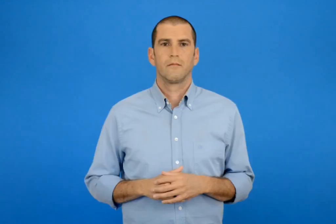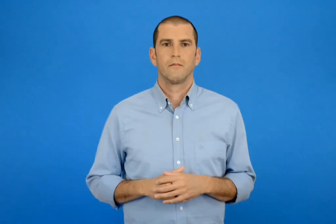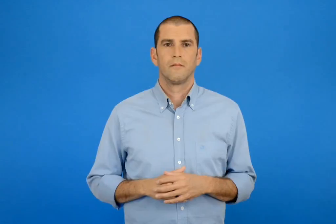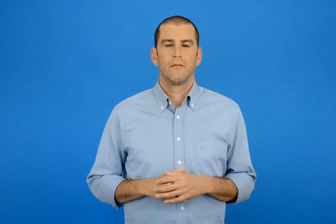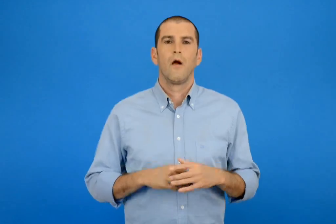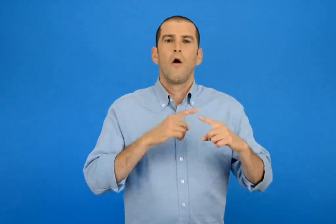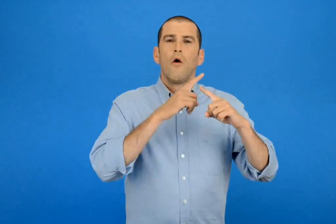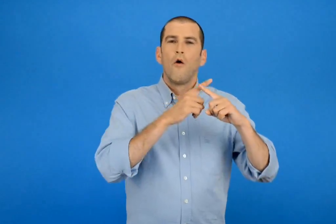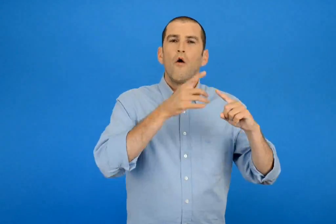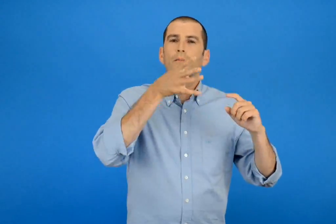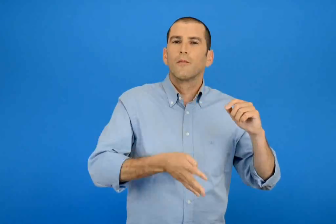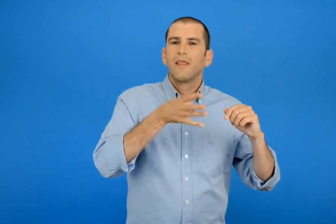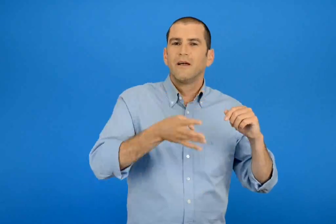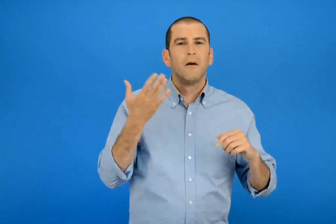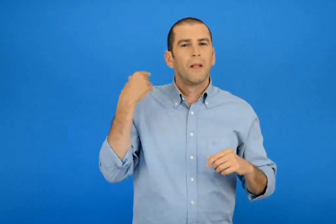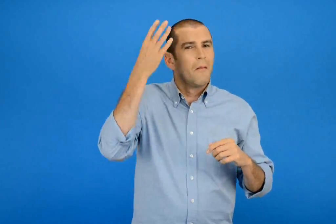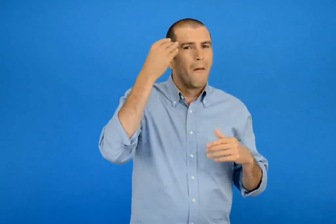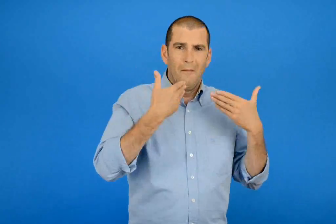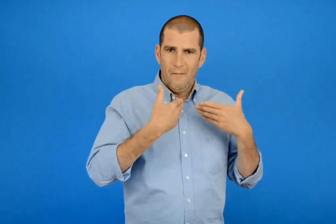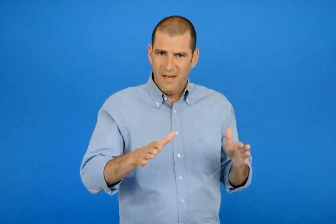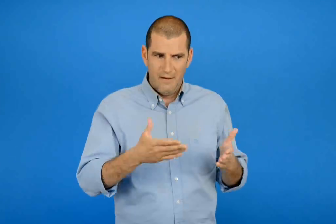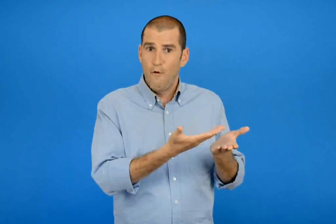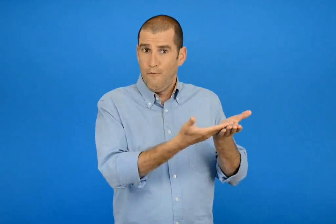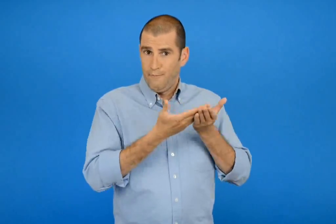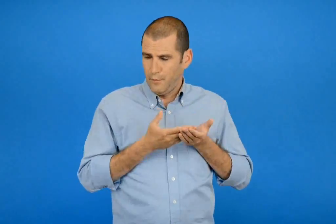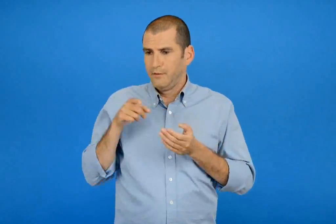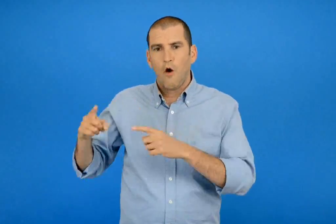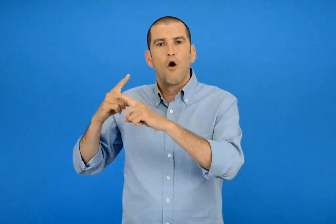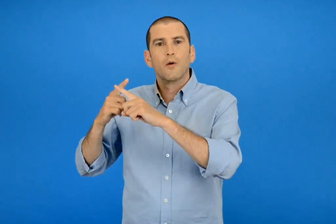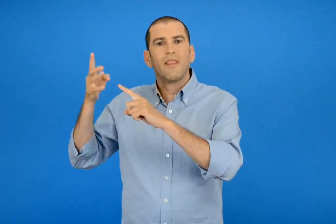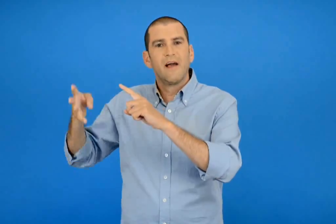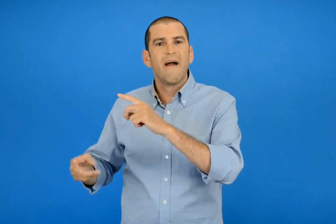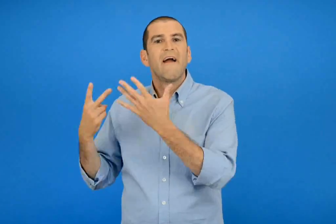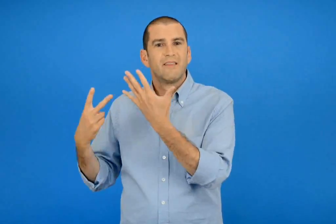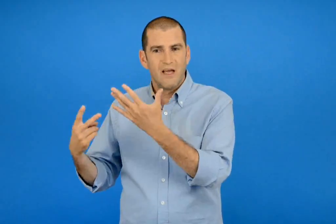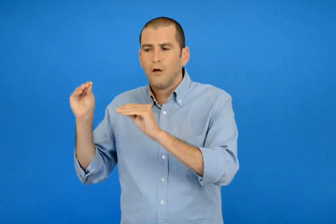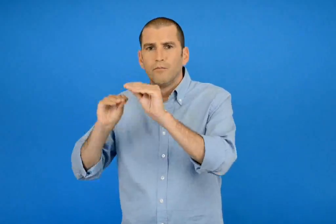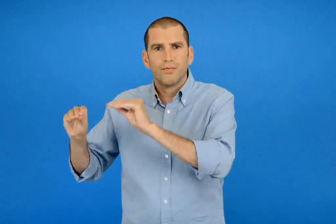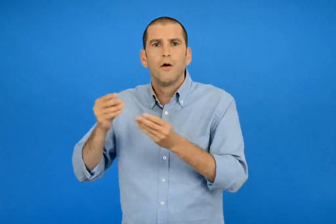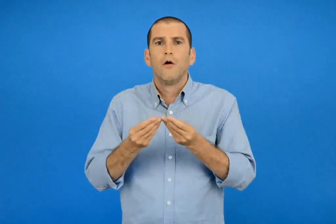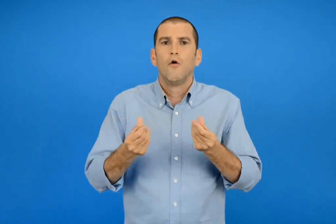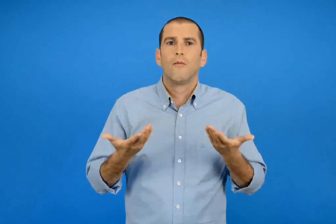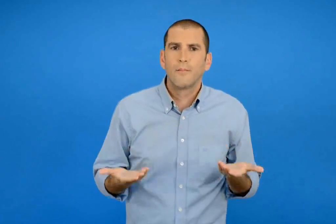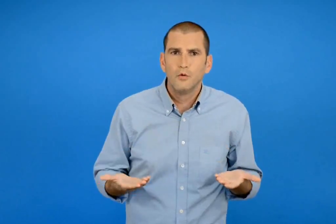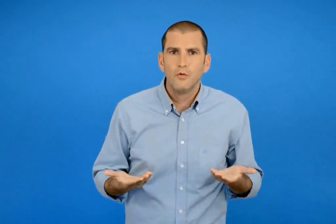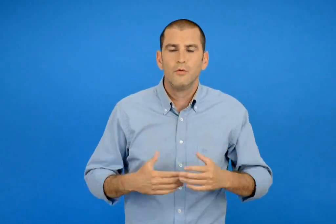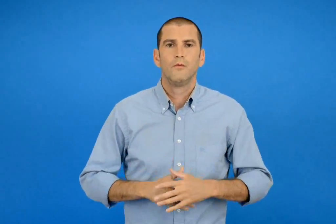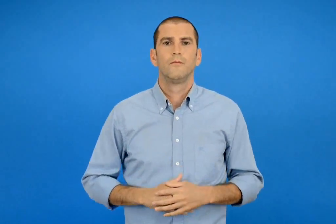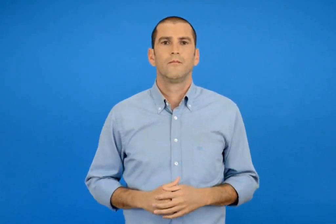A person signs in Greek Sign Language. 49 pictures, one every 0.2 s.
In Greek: πως μπορούμε να χρησιμοποιήσουμε τις προπαίδειες που μάθαμε για να φτιάξουμε την προπαίδεια του 7 ;
